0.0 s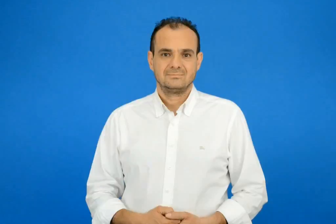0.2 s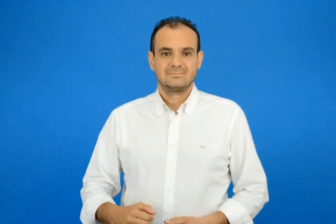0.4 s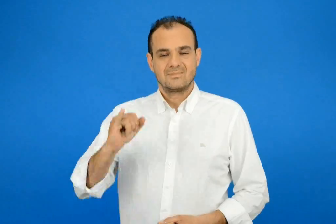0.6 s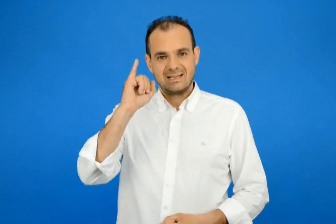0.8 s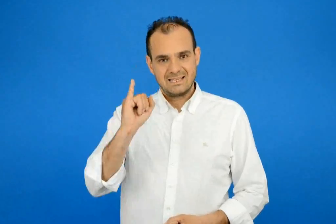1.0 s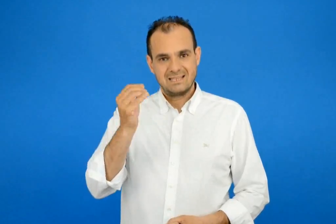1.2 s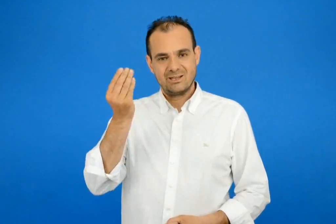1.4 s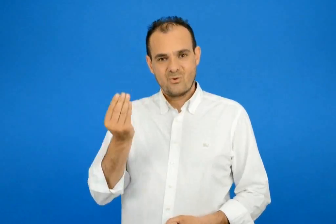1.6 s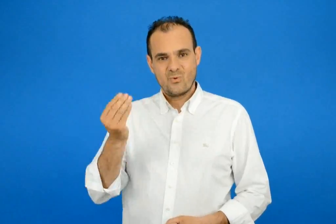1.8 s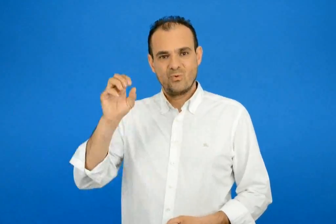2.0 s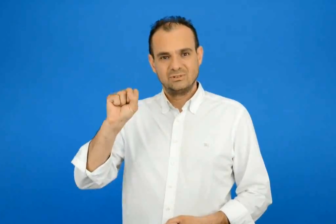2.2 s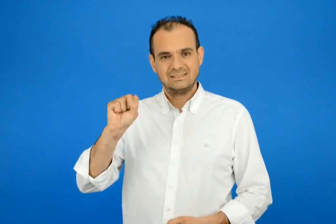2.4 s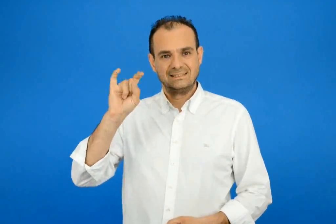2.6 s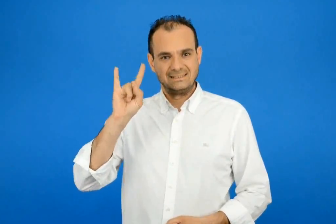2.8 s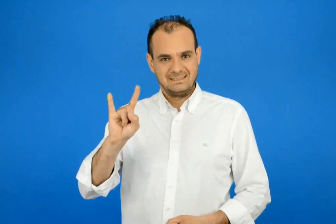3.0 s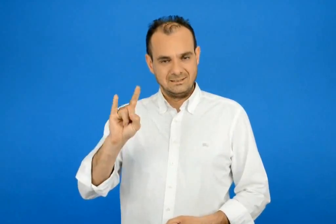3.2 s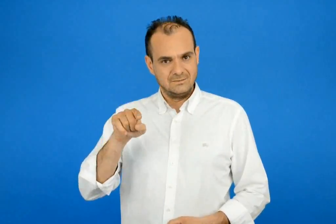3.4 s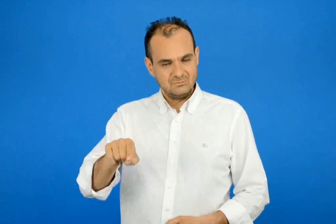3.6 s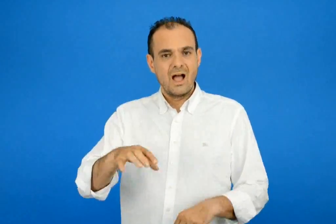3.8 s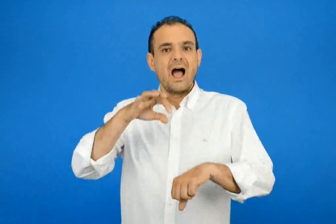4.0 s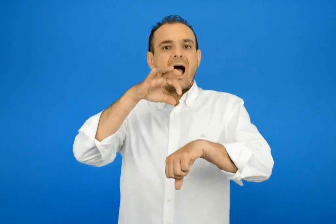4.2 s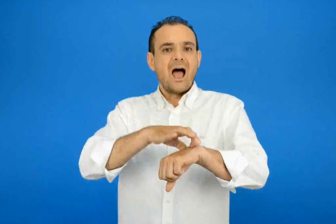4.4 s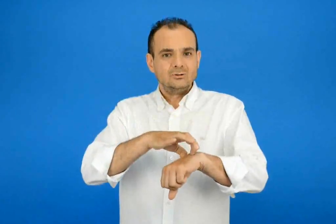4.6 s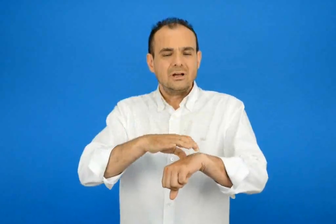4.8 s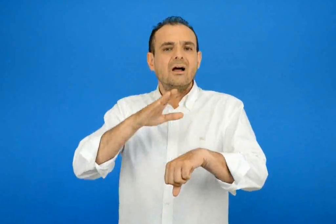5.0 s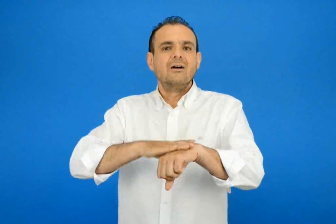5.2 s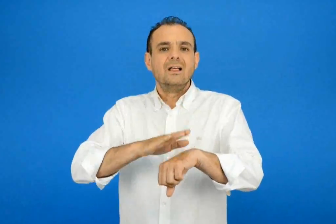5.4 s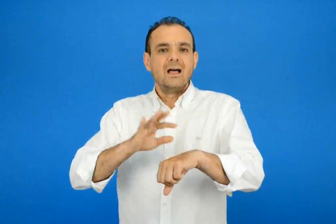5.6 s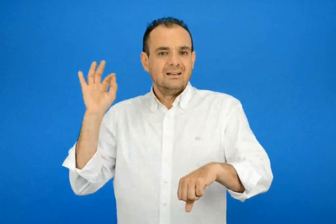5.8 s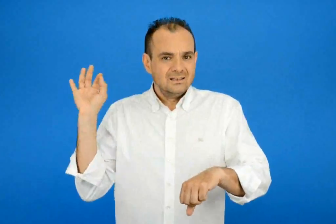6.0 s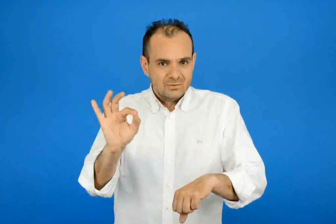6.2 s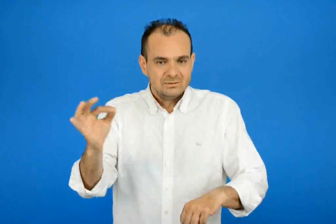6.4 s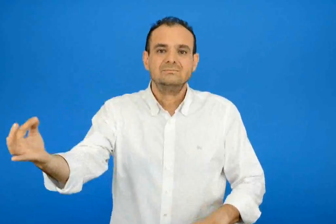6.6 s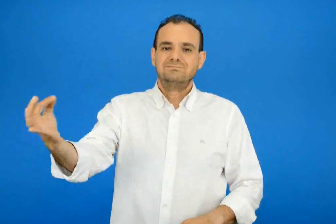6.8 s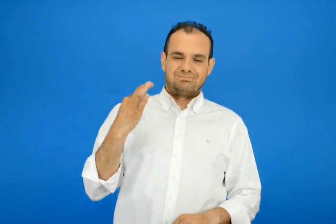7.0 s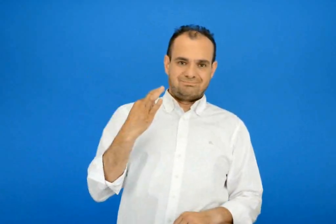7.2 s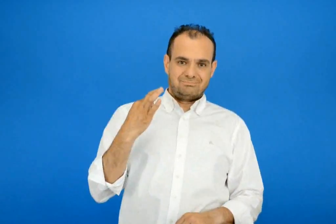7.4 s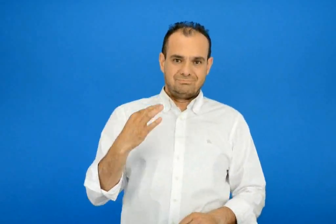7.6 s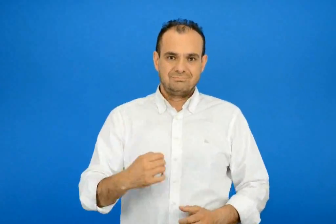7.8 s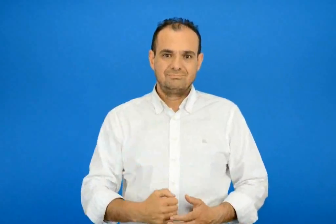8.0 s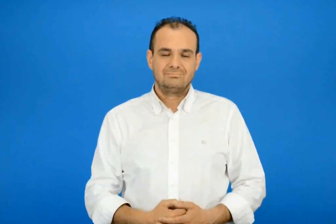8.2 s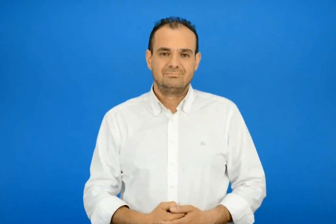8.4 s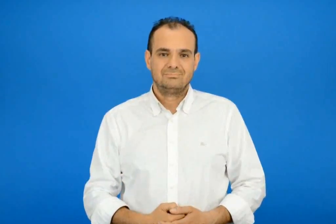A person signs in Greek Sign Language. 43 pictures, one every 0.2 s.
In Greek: ίωση η αρρώστια που οφείλεται σε ιο
